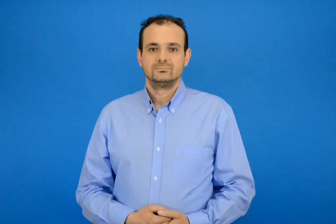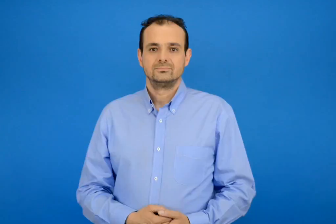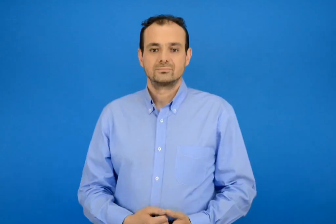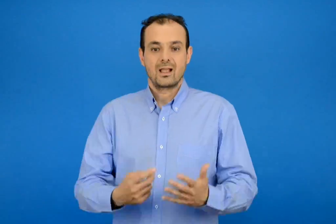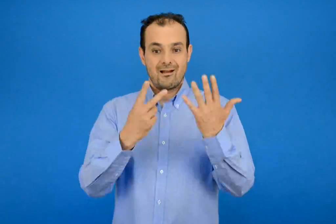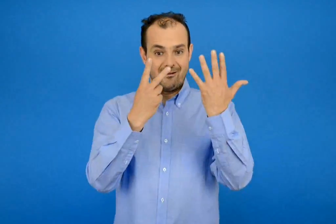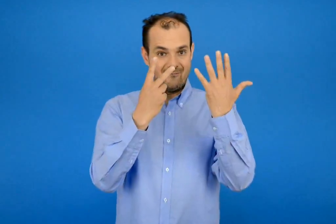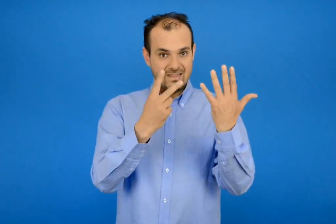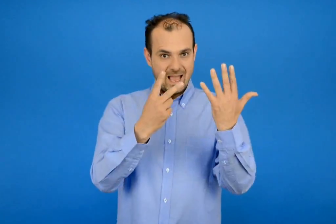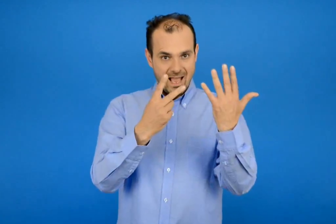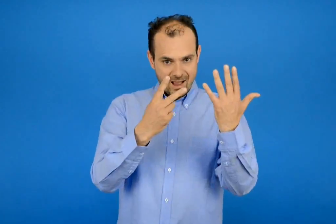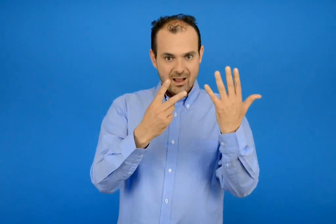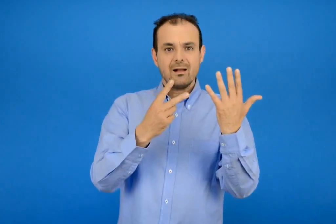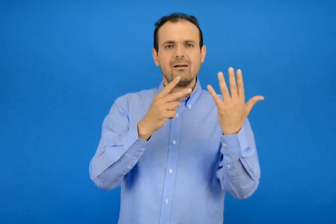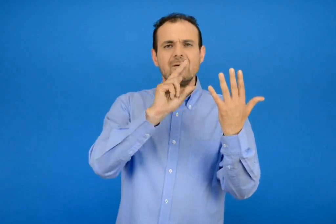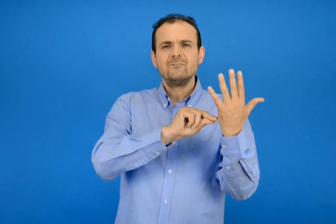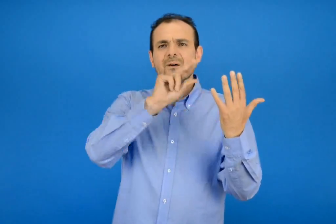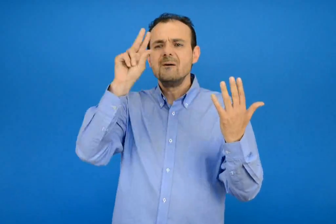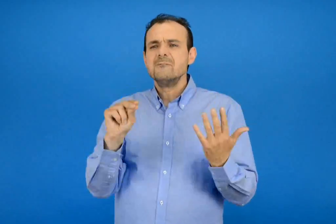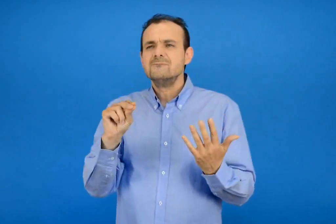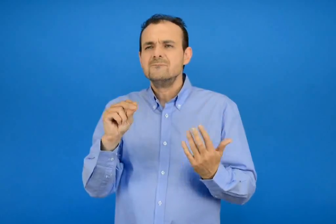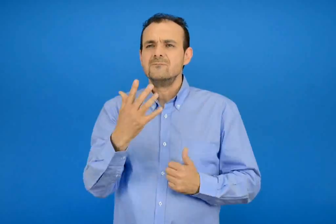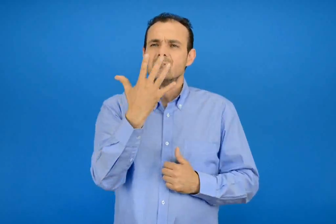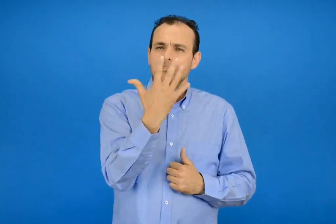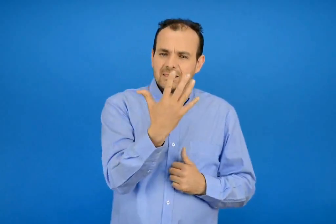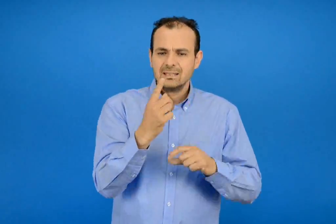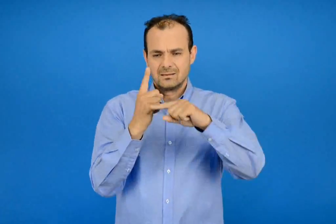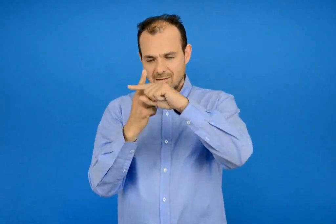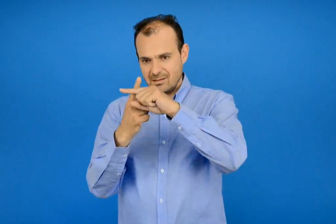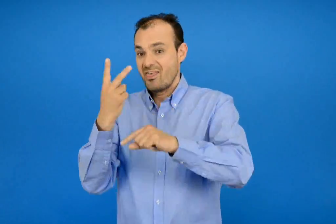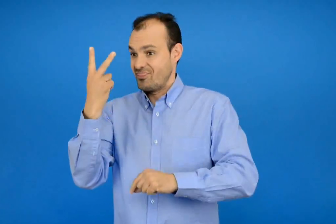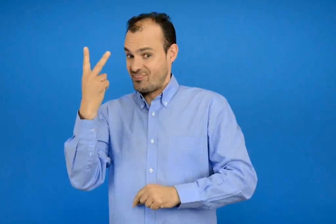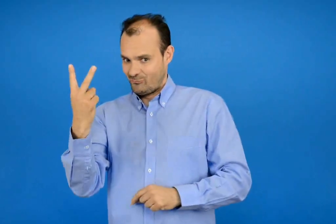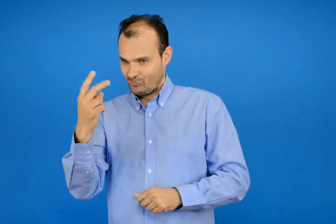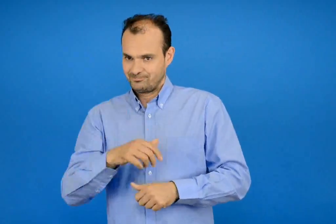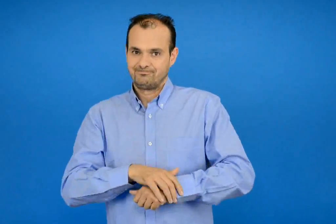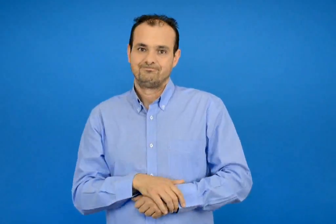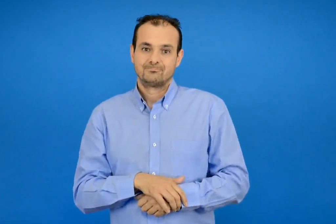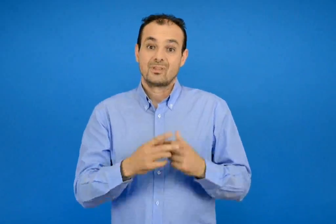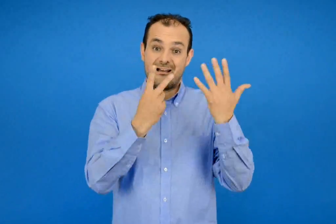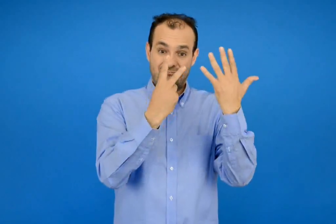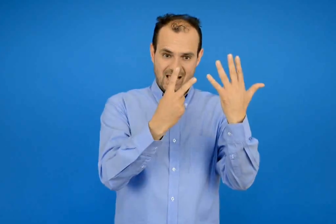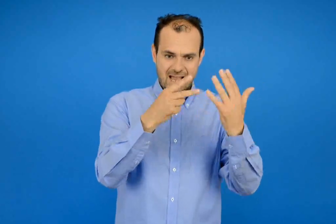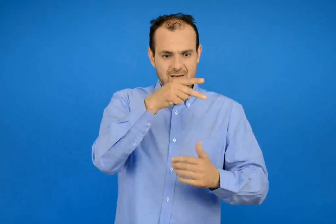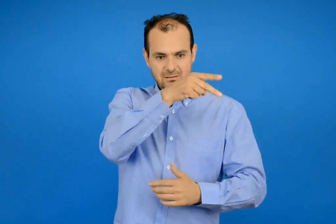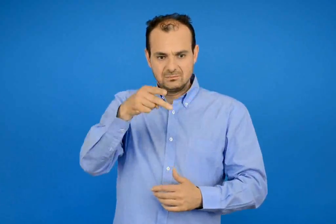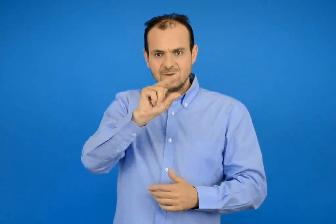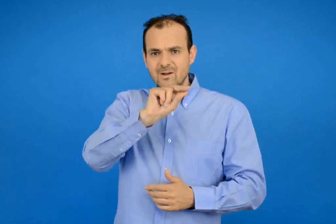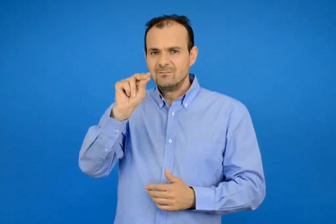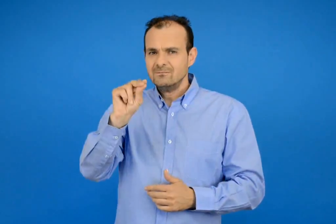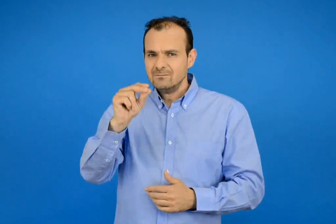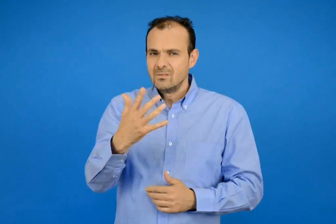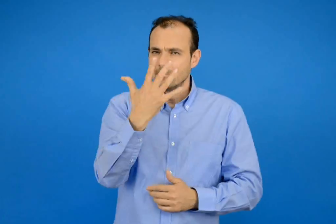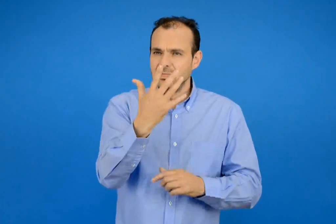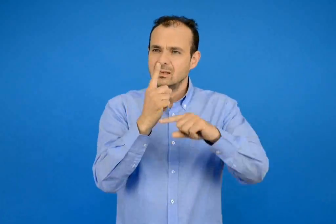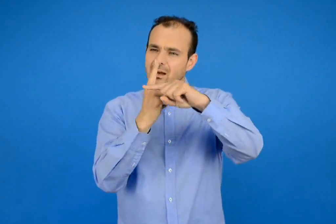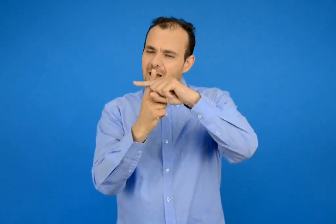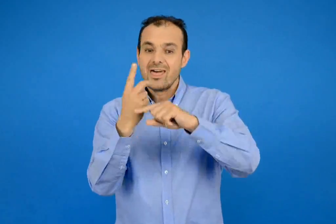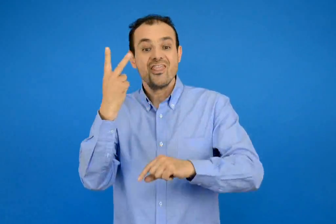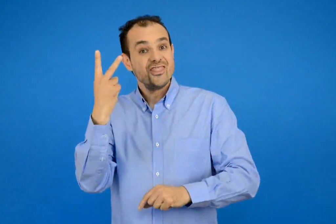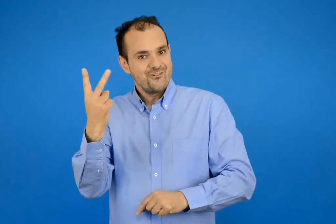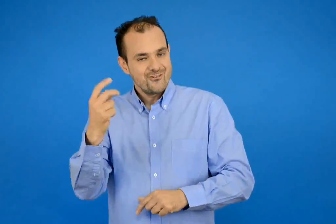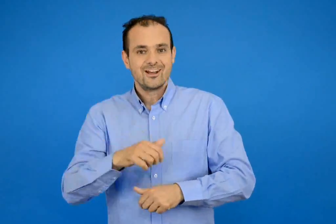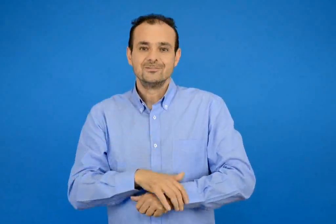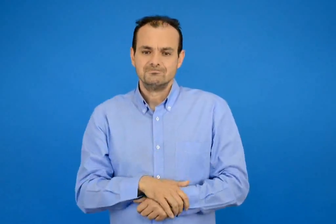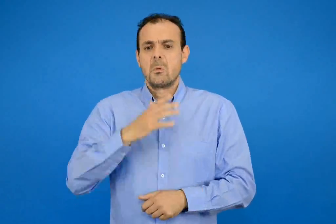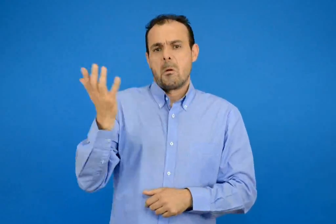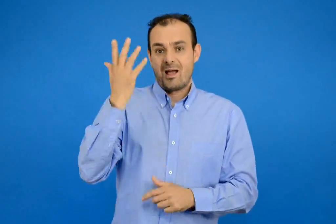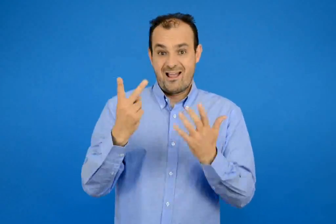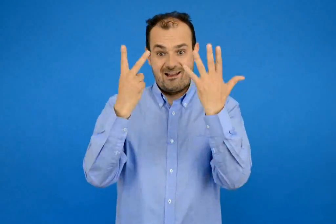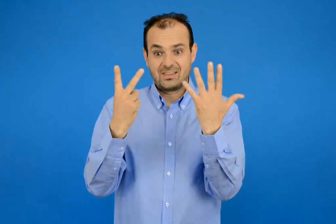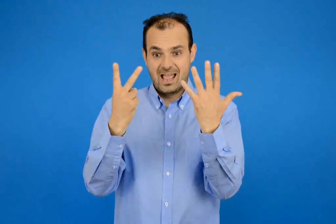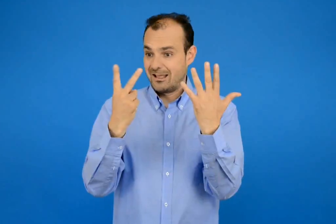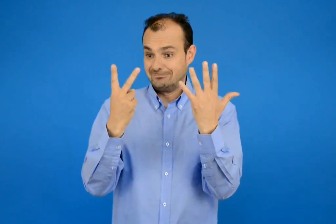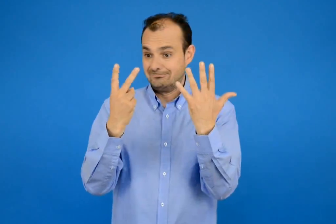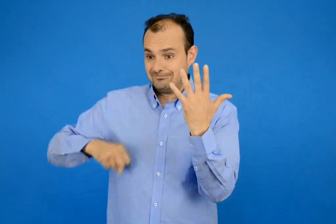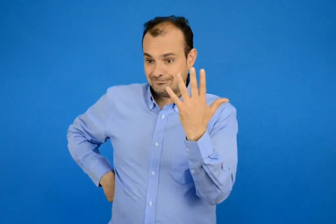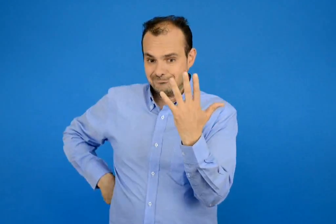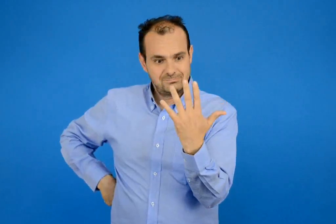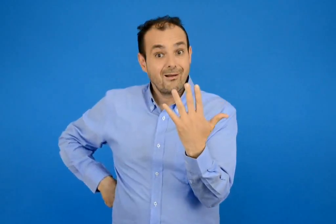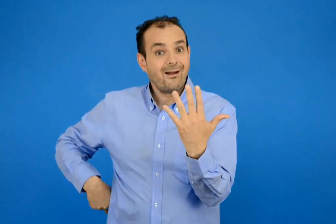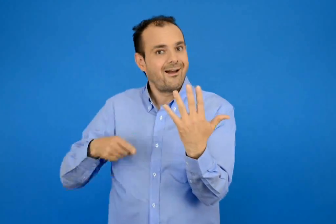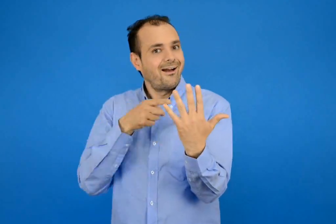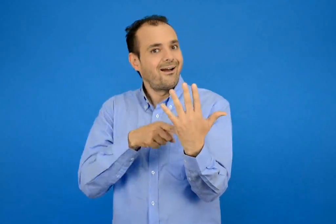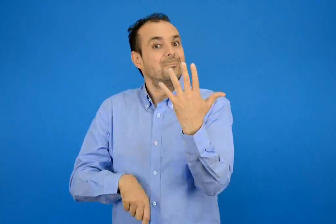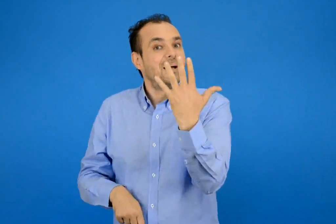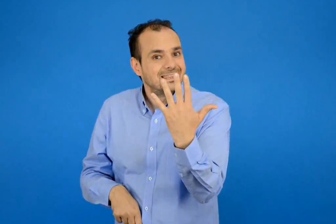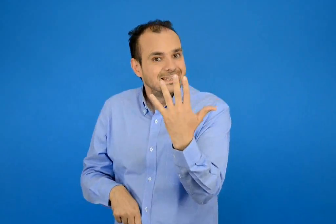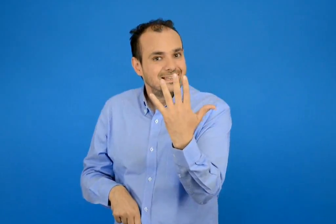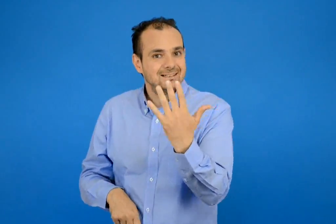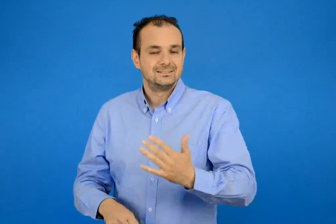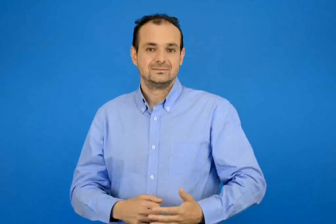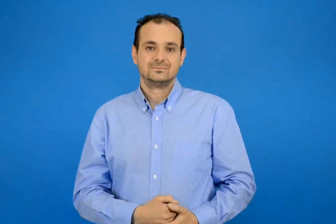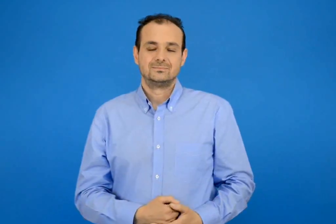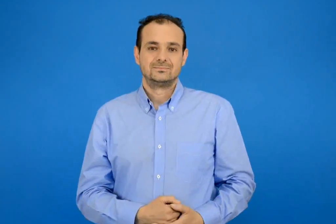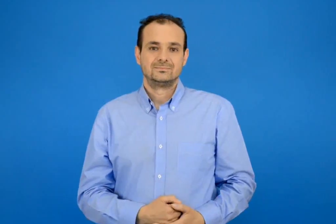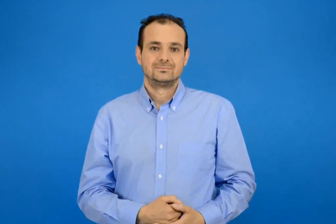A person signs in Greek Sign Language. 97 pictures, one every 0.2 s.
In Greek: το 7 είναι ίσο με 5 + 2 7 = 5 + 2 αν βγάλω από τα 7 τα 2 μένουν 5
